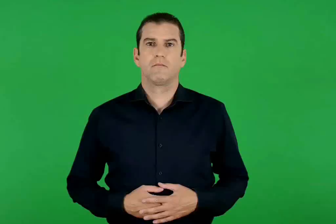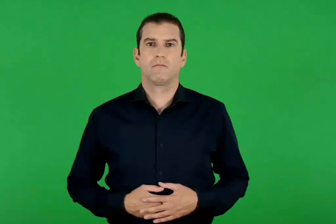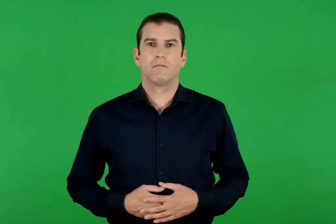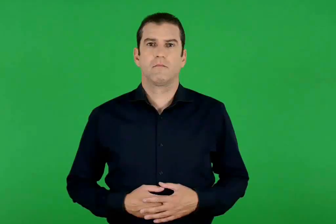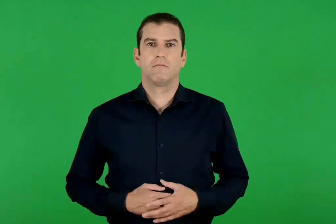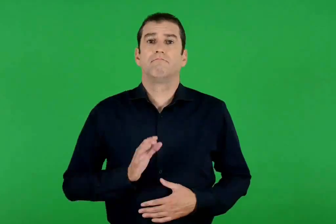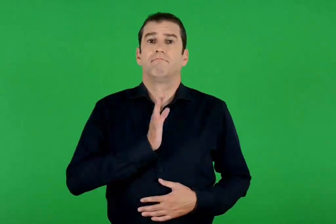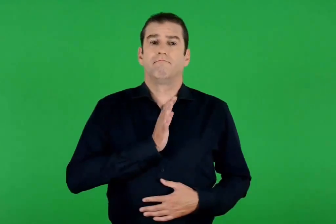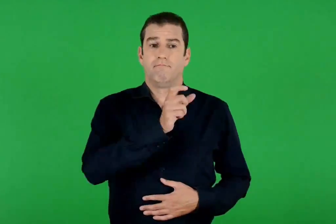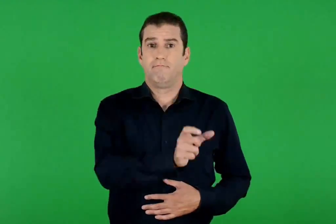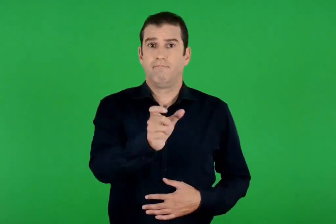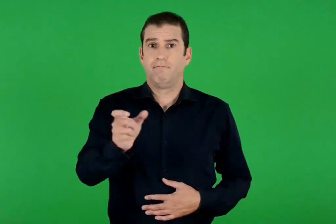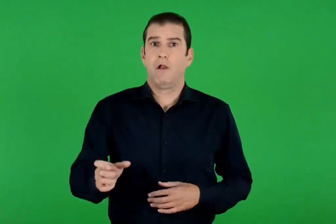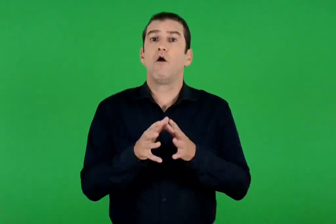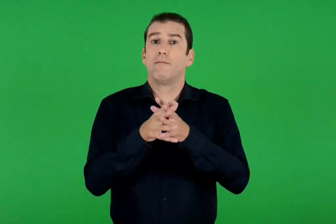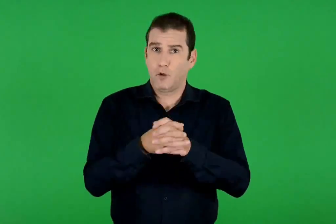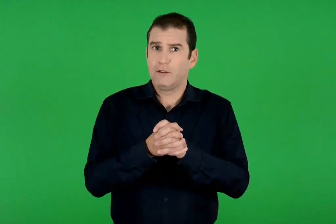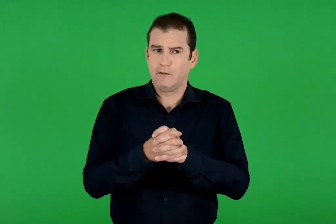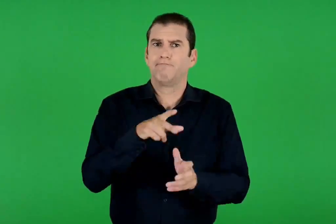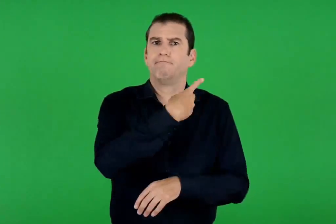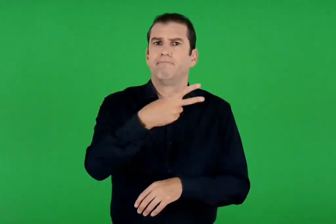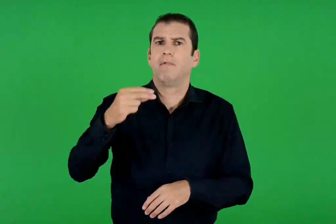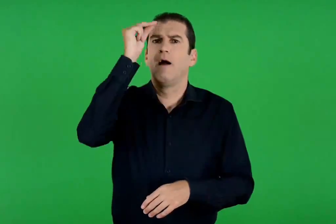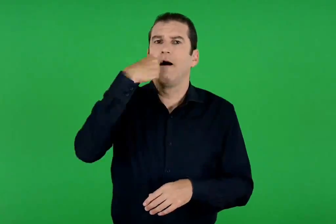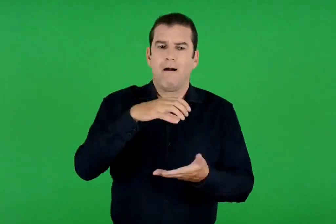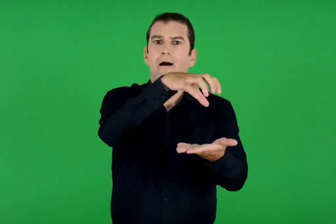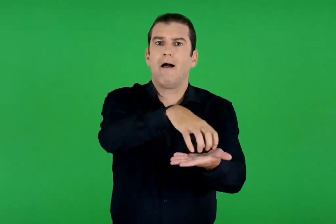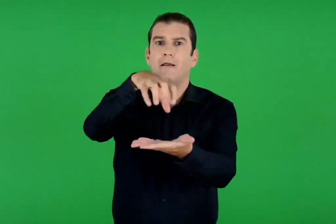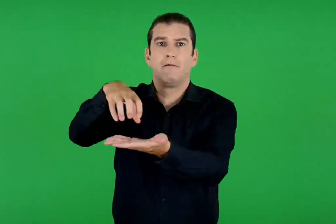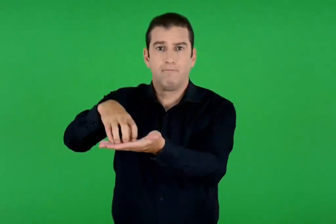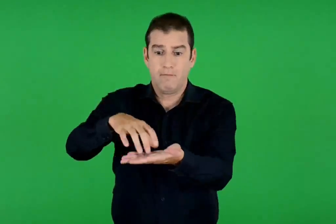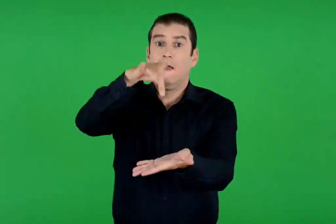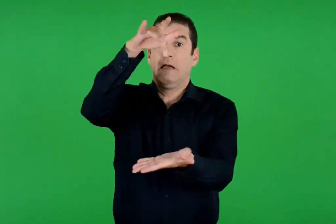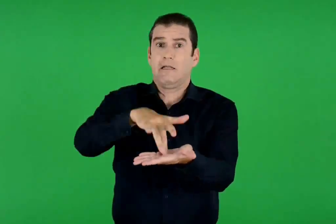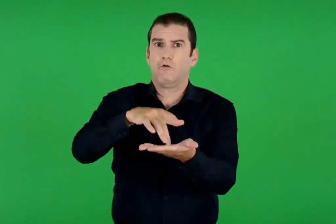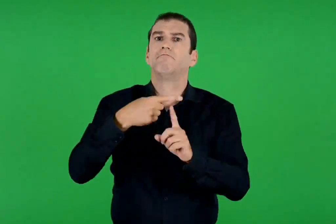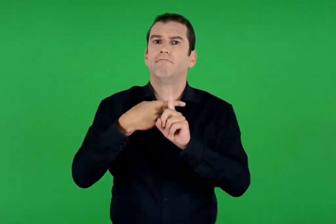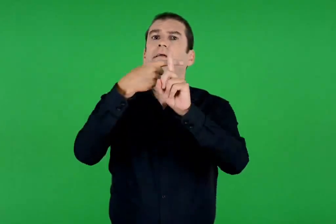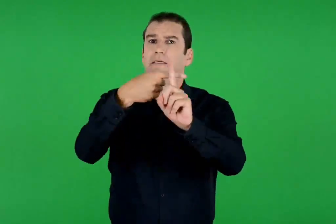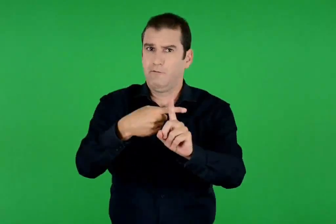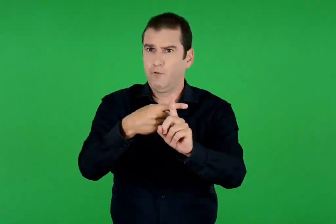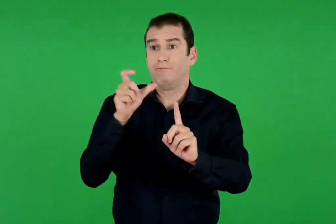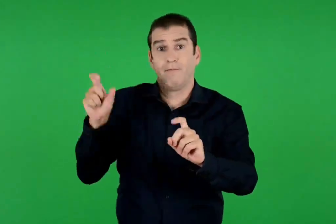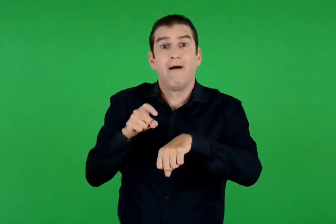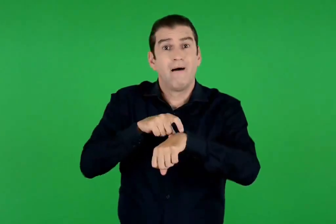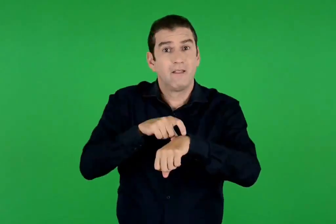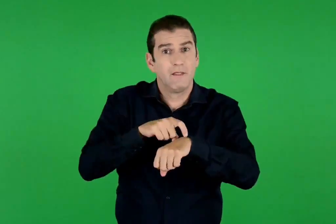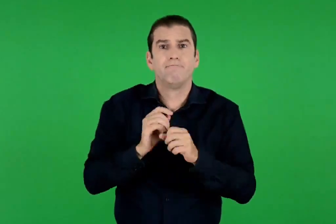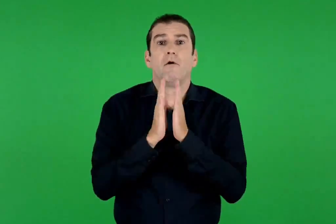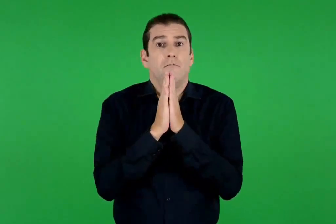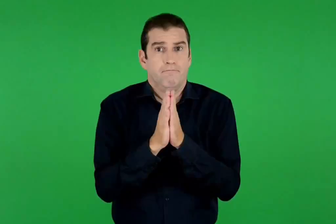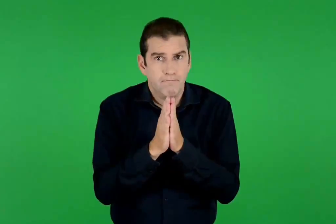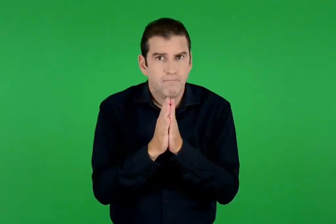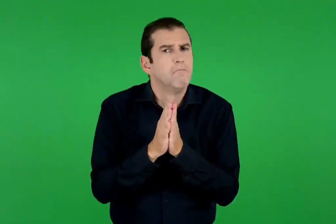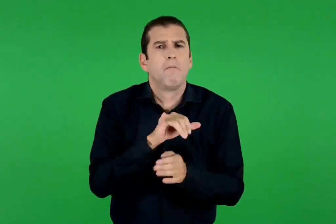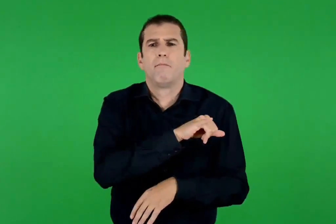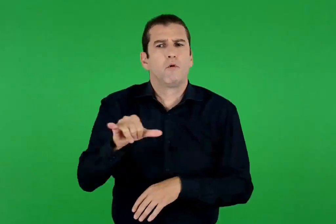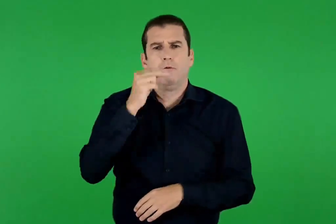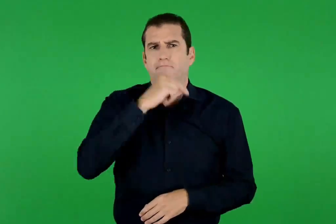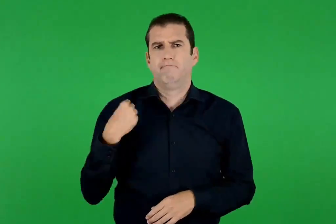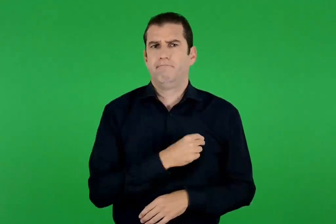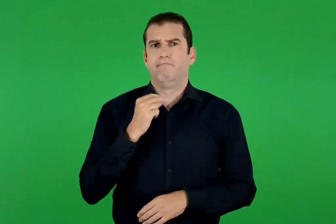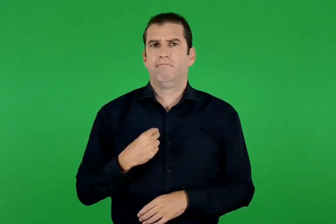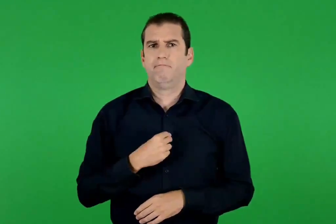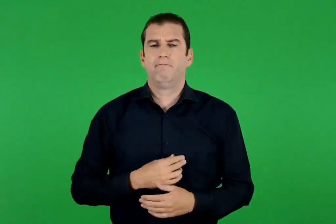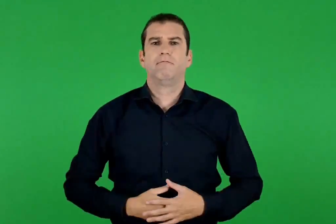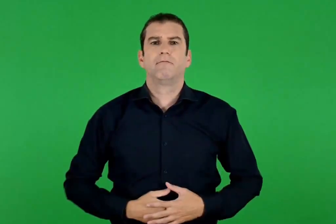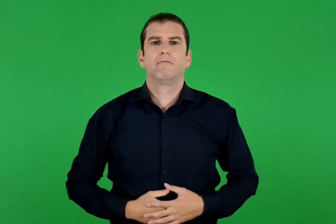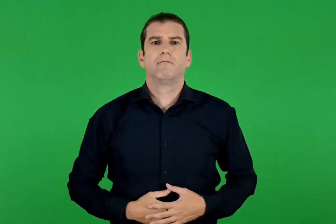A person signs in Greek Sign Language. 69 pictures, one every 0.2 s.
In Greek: οι προτεστάντες δεν συνηθίζουν να κάνουν τον σταυρό τους όταν προσεύχονται , αν και τοποθετούν τον σταυρό σε κεντρικά σημεία των ναών τους
